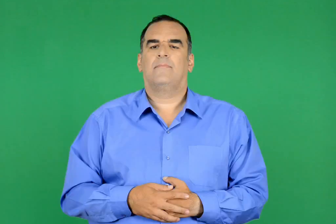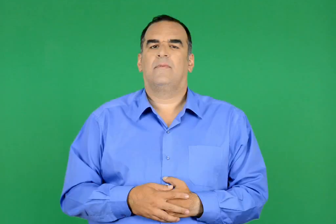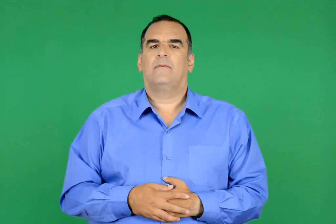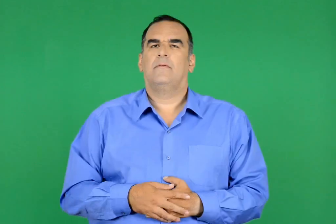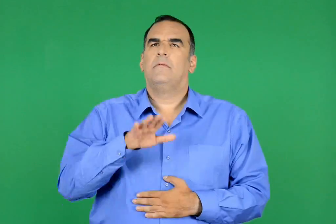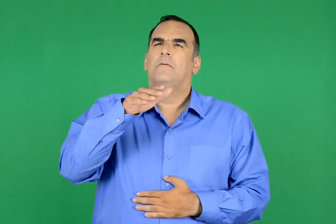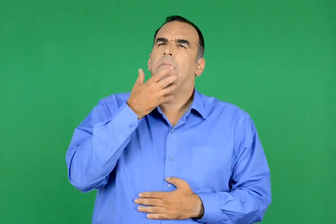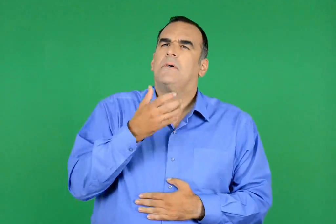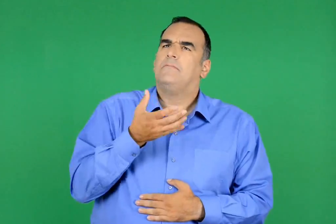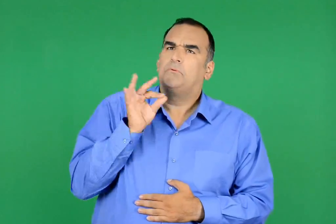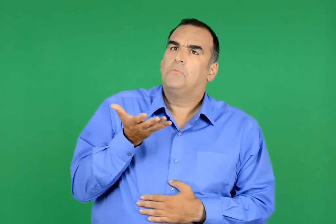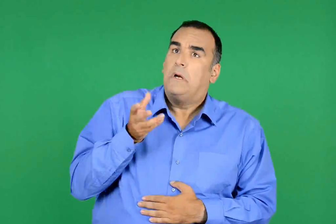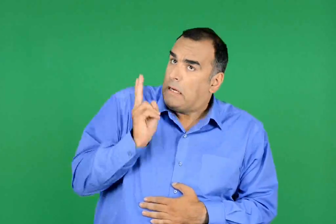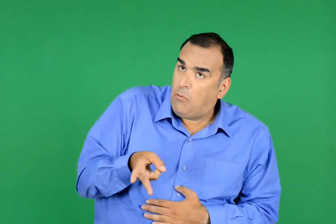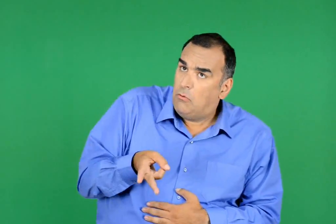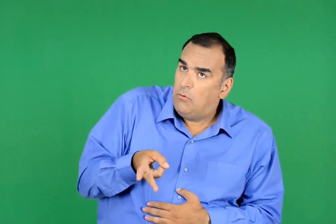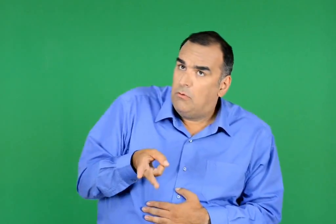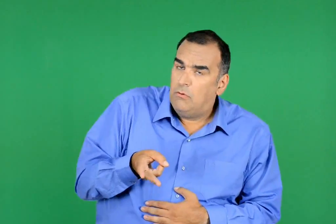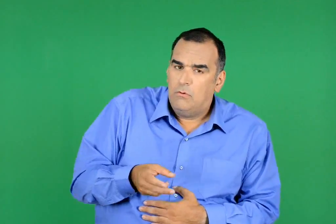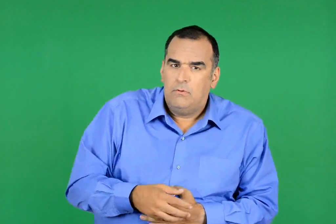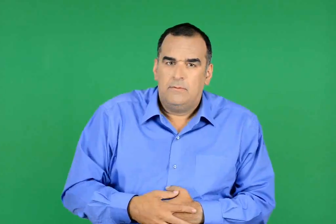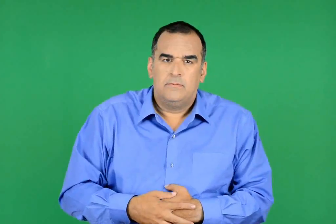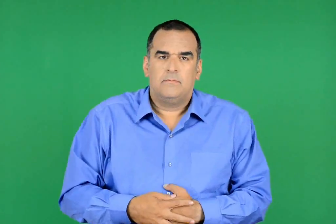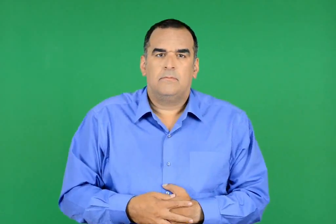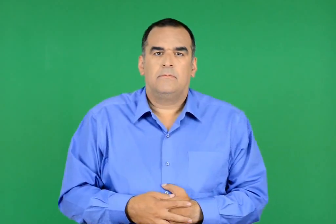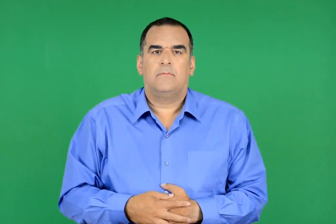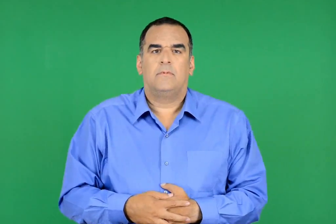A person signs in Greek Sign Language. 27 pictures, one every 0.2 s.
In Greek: γιατί , πάτερ µου ; κακό είναι ;
